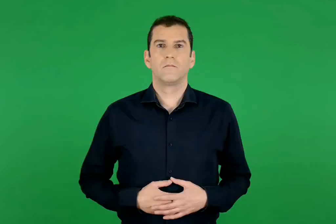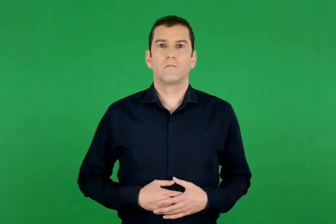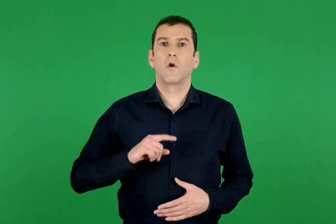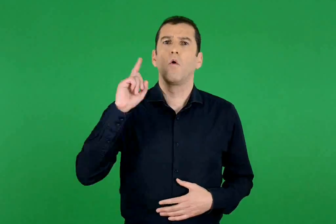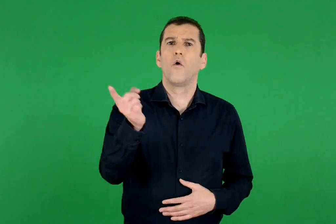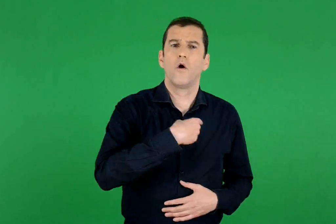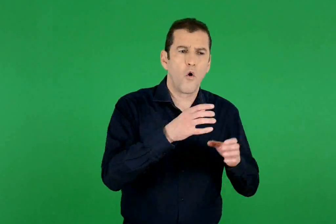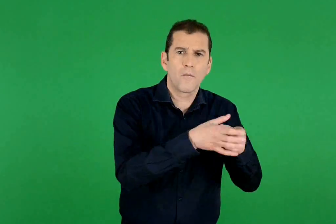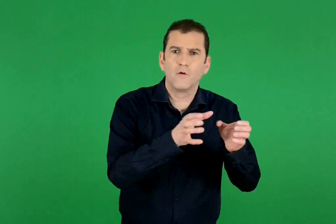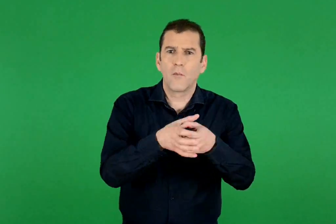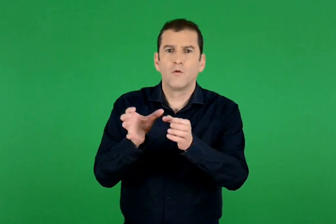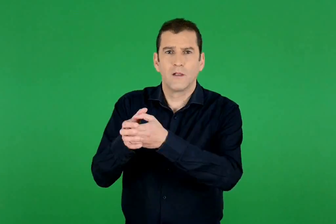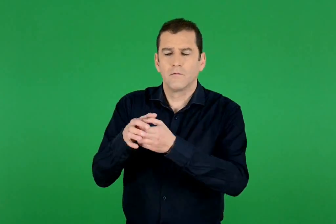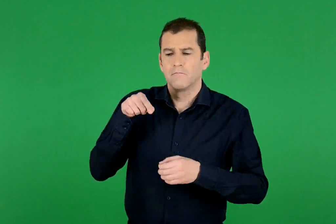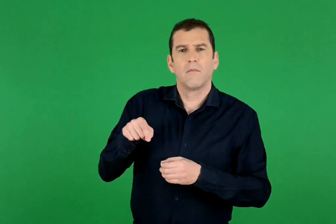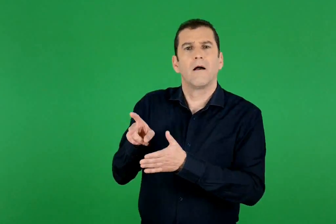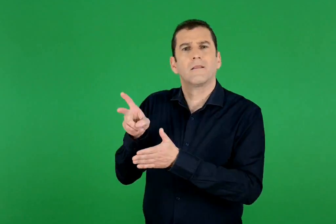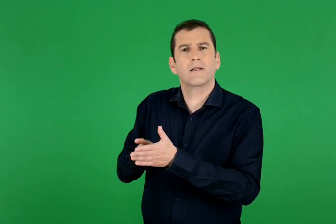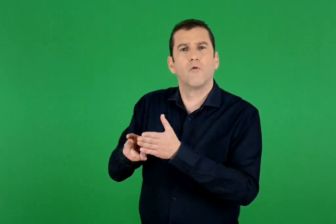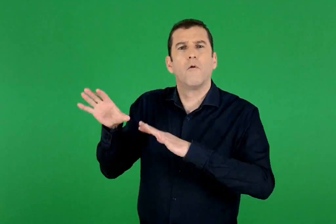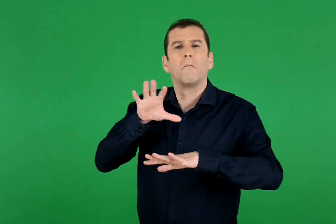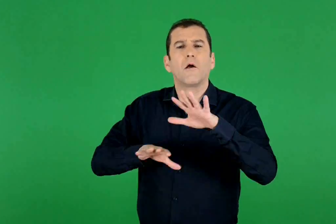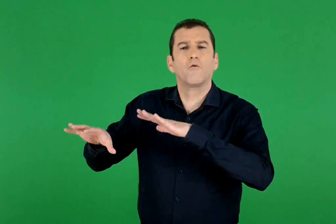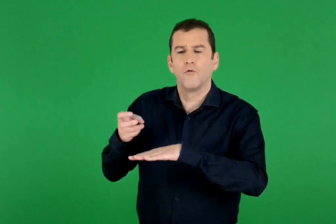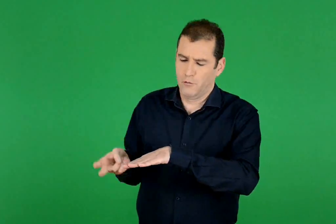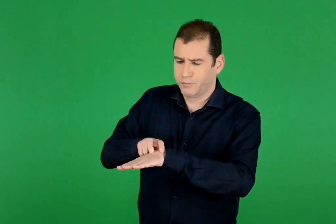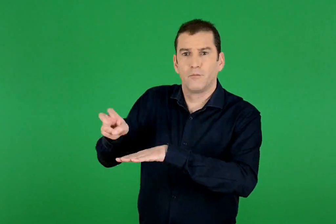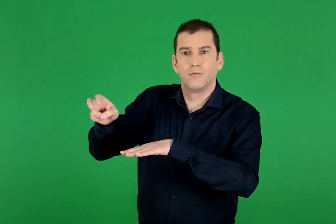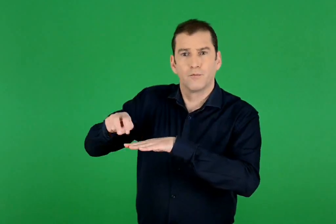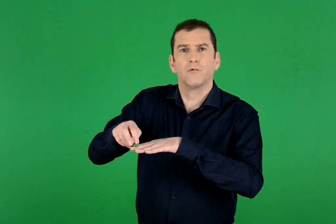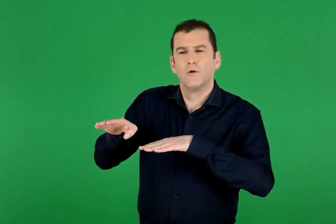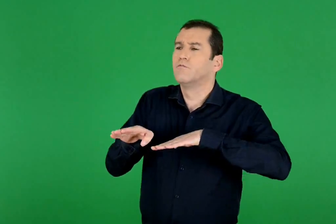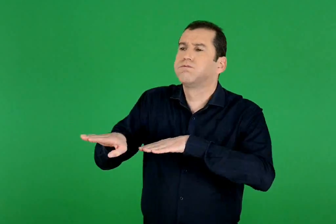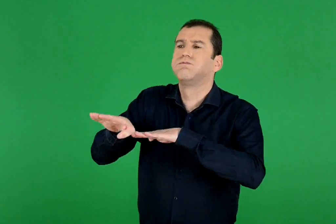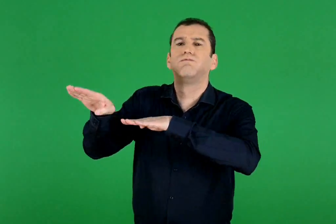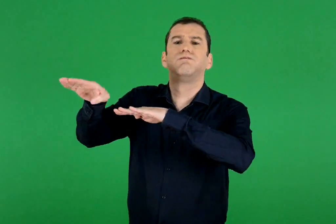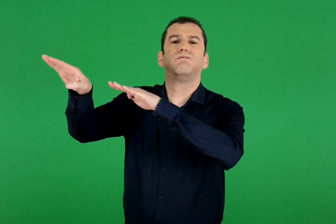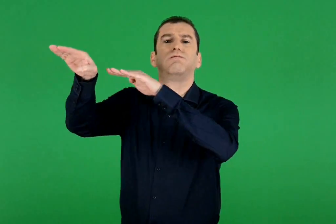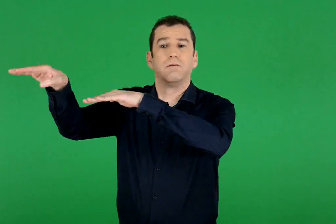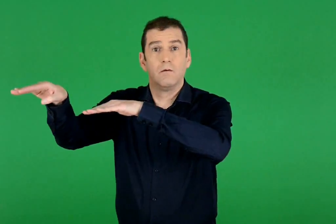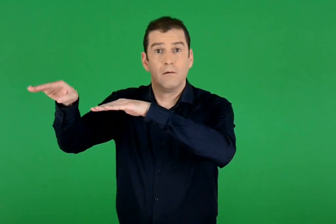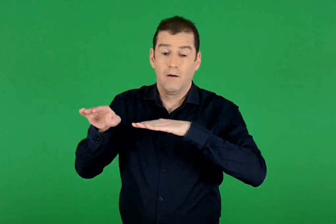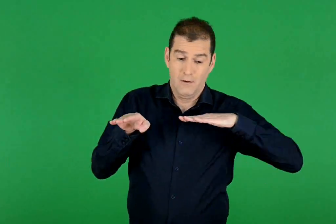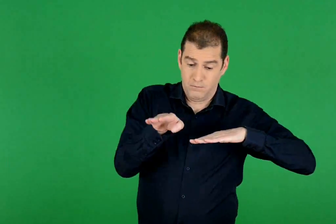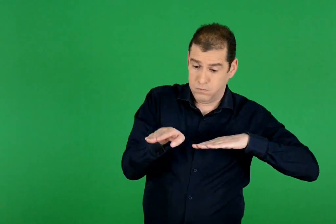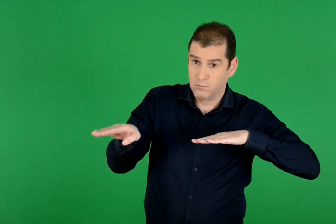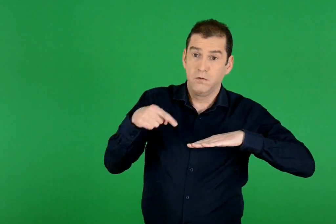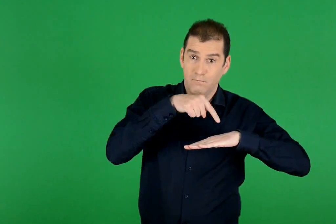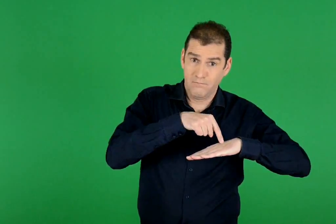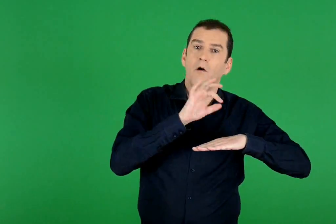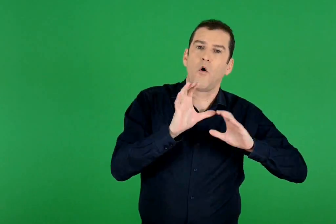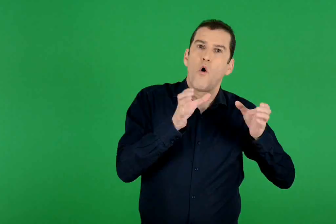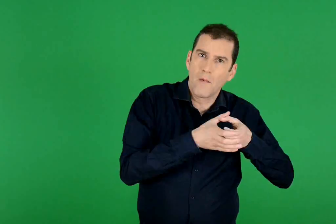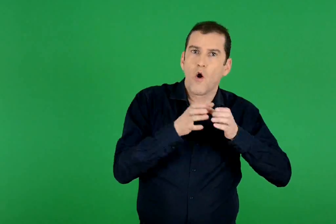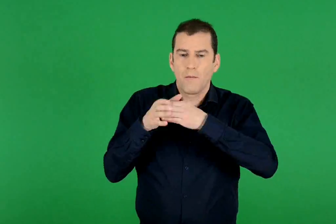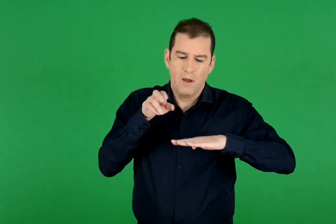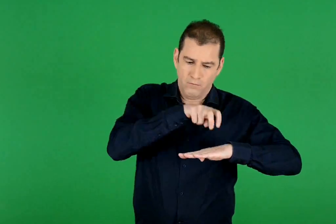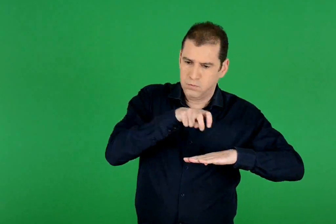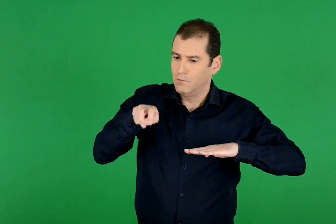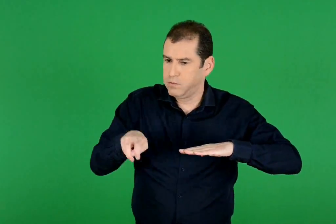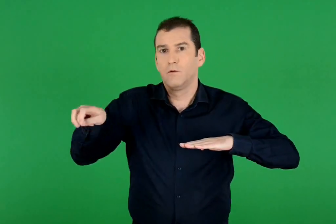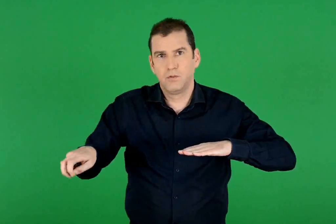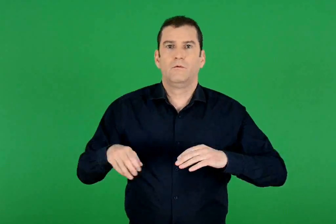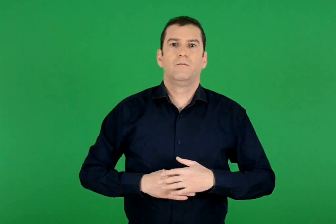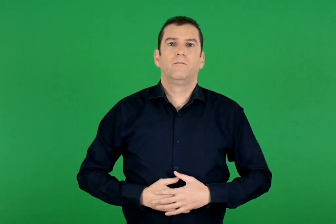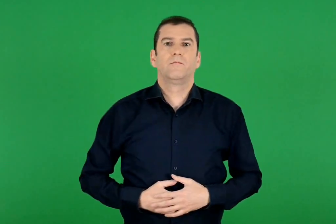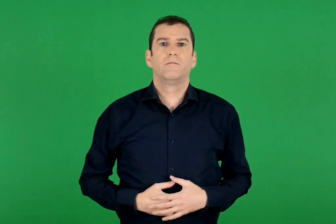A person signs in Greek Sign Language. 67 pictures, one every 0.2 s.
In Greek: όλες οι ομάδες ας ανεβούμε στο μαγικό τρένο κι ας πετάξουμε ψηλά. υπάρχει ένα βαγόνι για κάθε ομάδα
